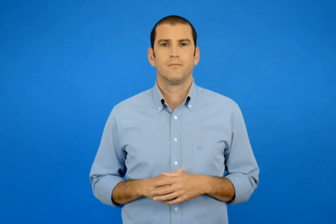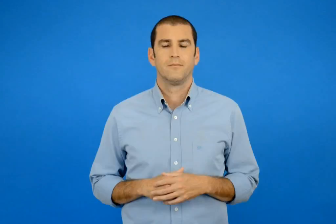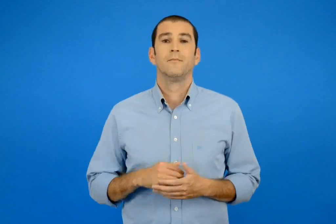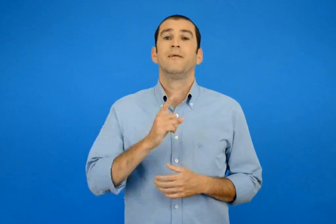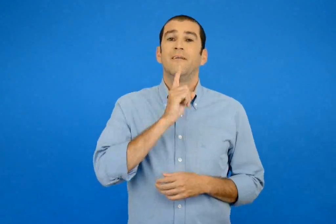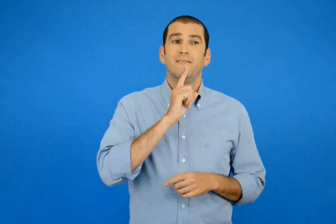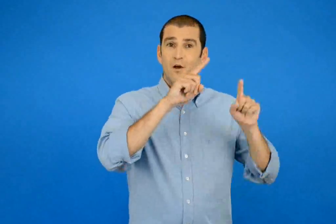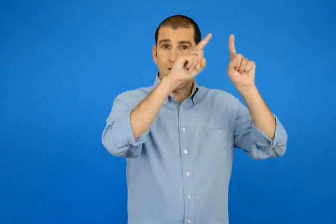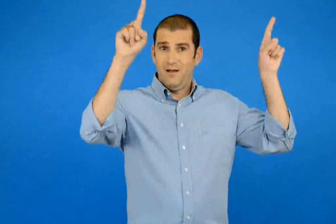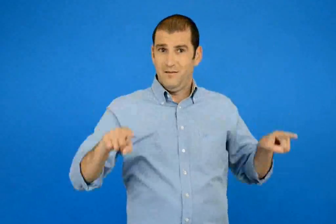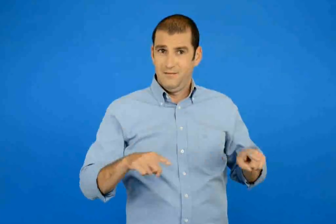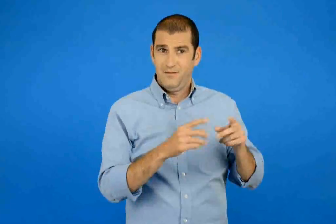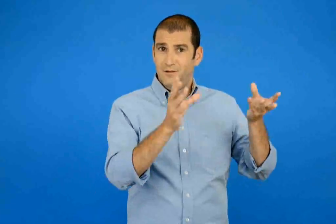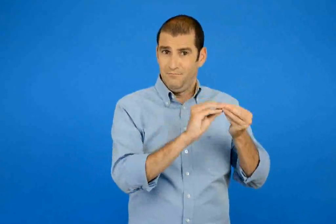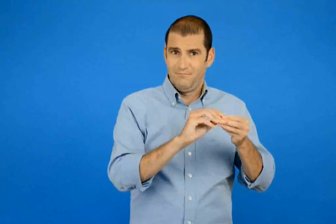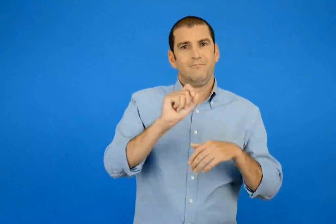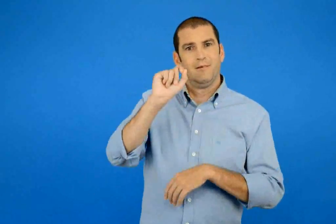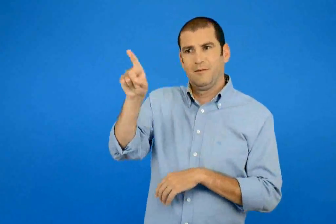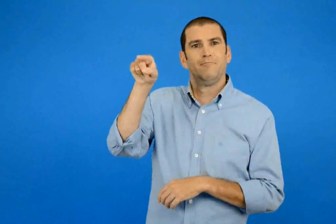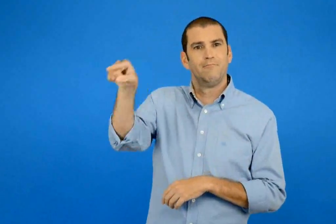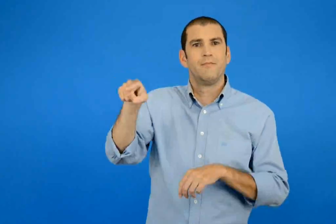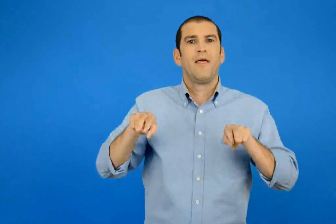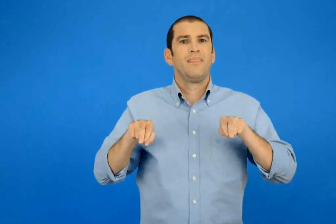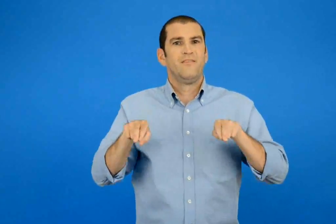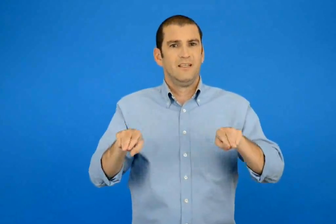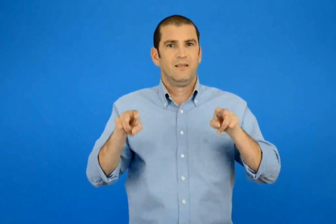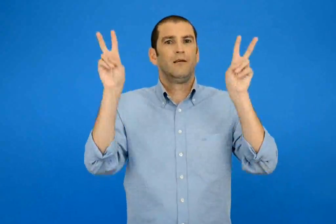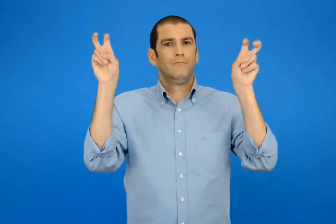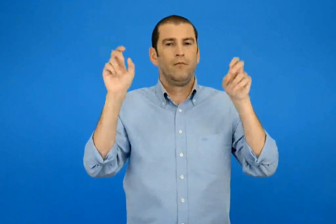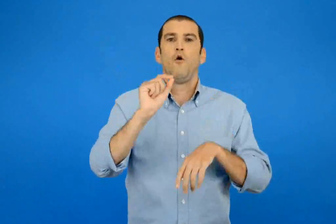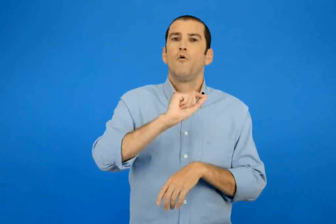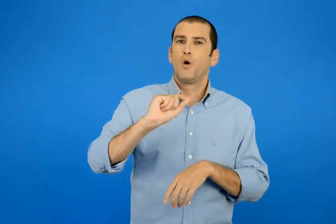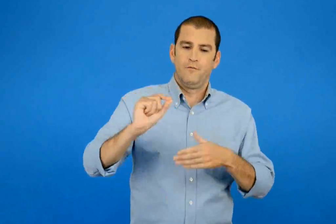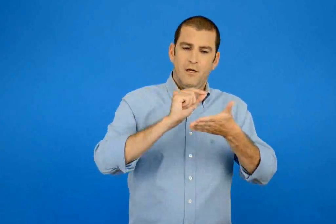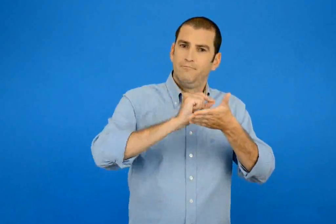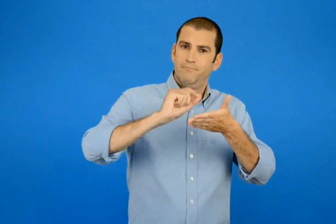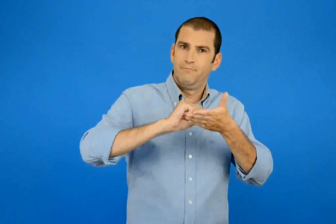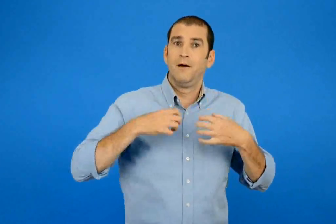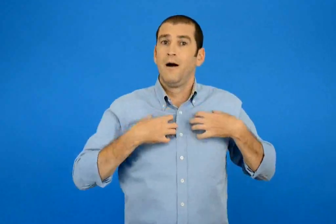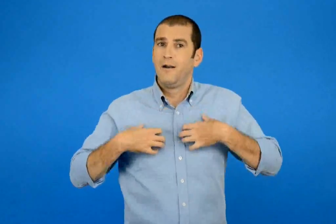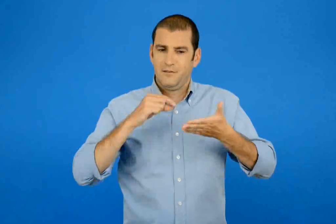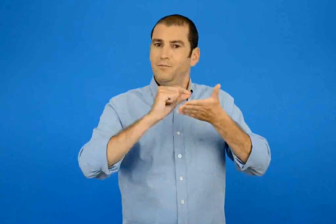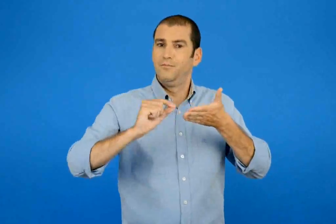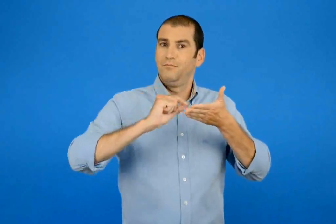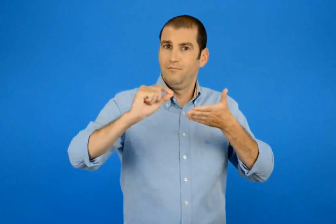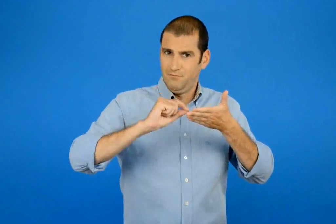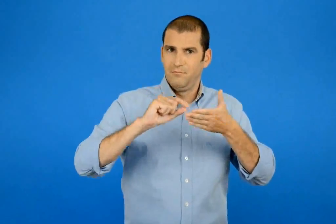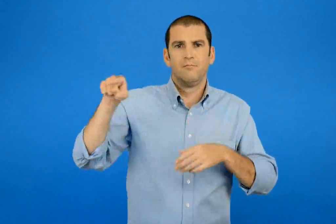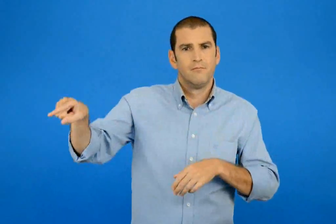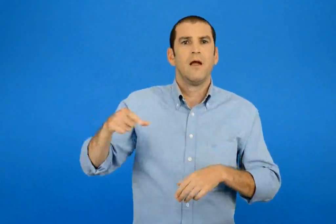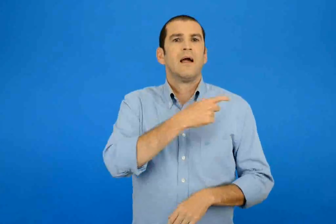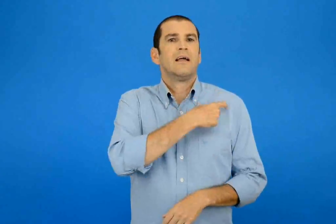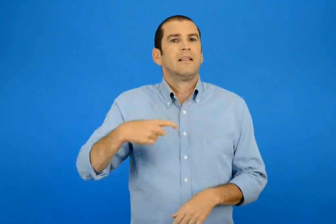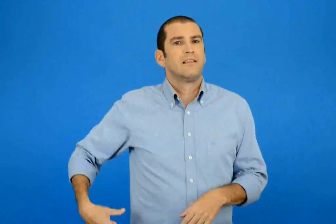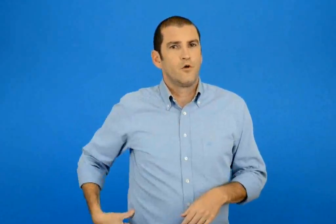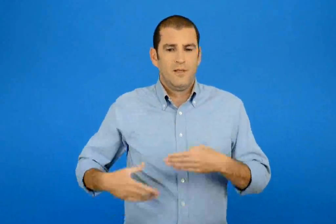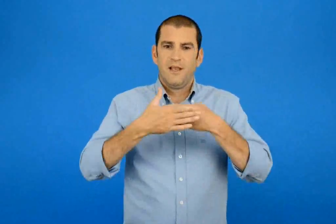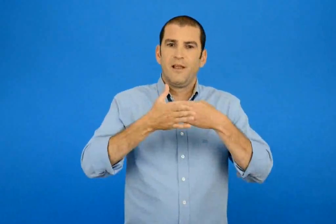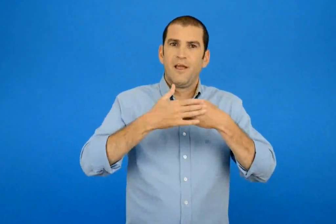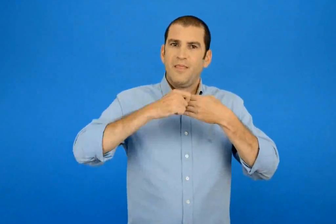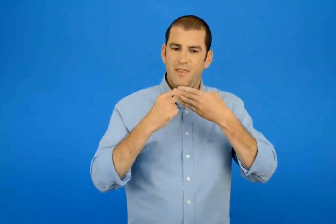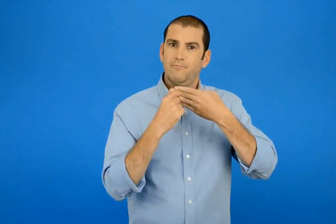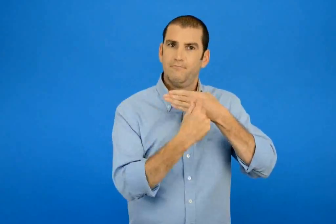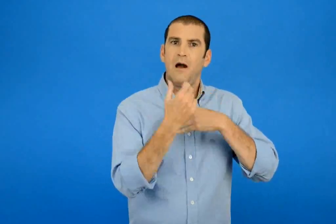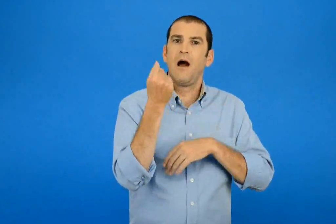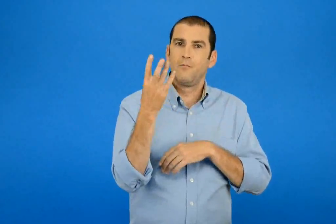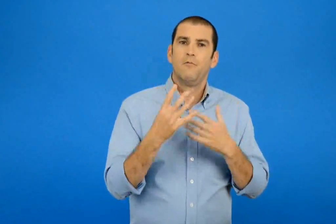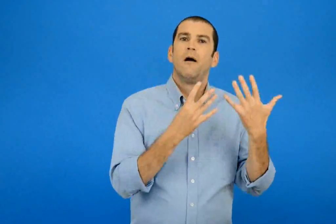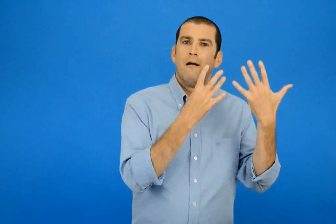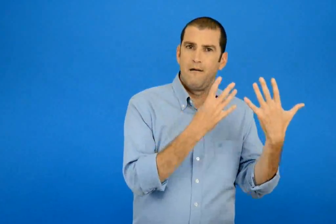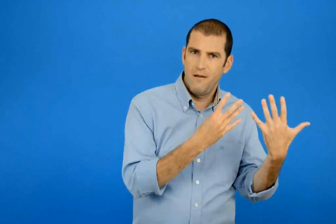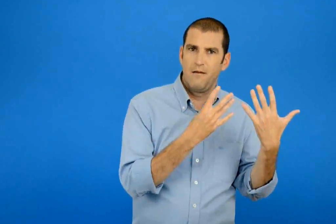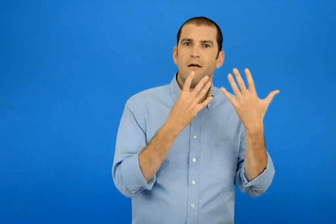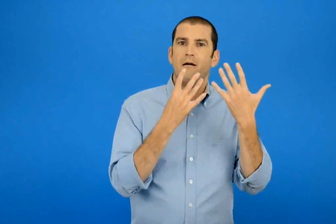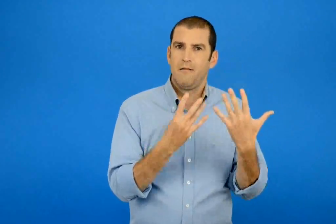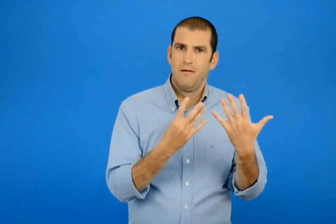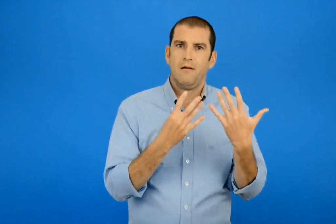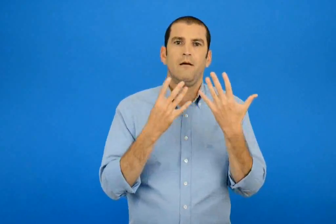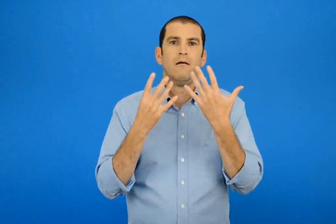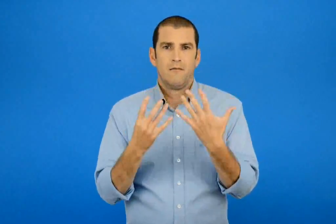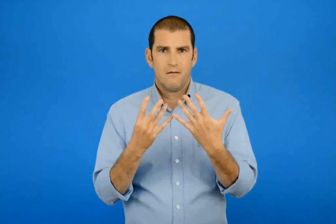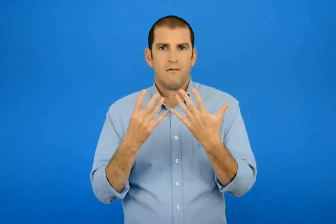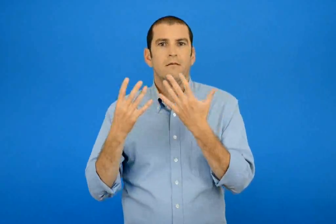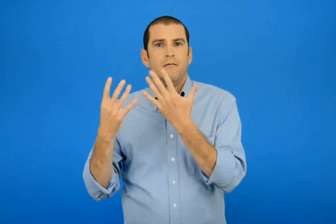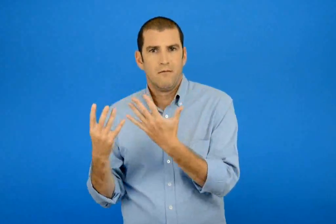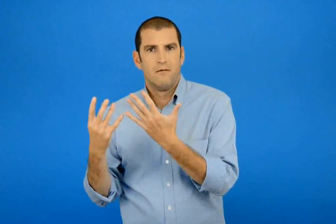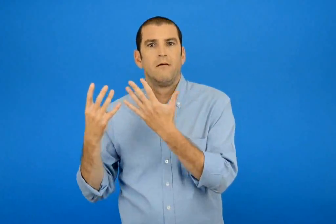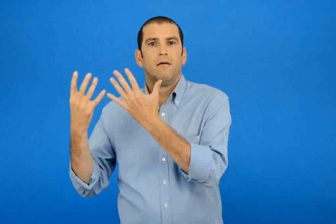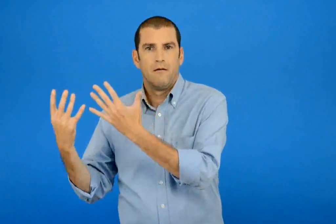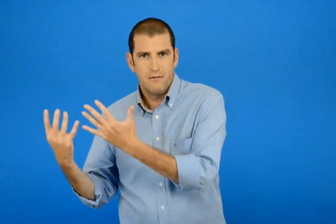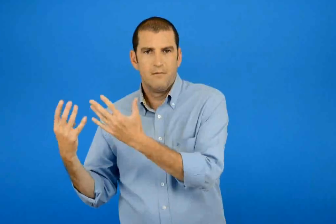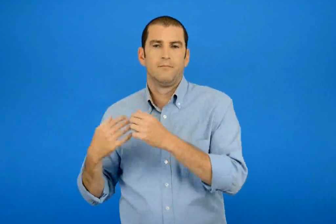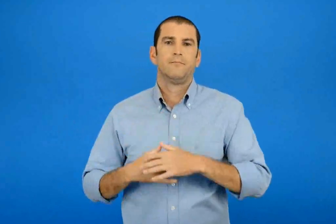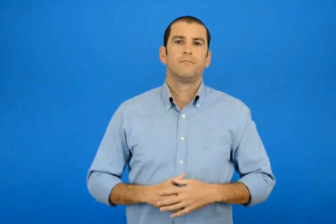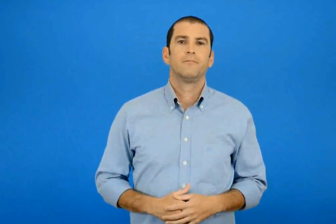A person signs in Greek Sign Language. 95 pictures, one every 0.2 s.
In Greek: στείλτε το κολάζ στη διεύθυνση τα ανήσυχα μολύβια ταχυδρομική θυρίδα 99999
